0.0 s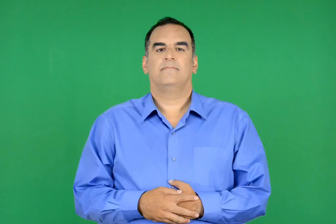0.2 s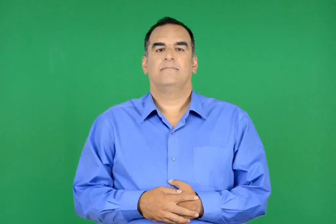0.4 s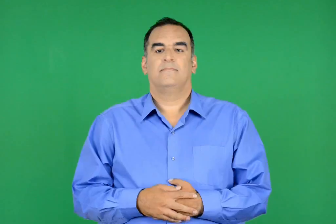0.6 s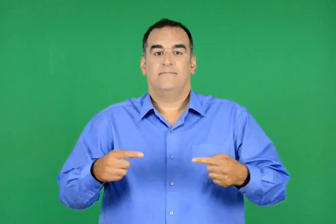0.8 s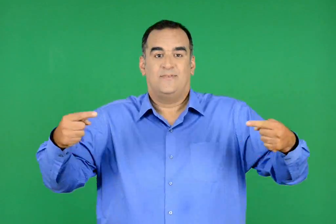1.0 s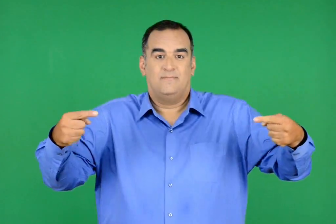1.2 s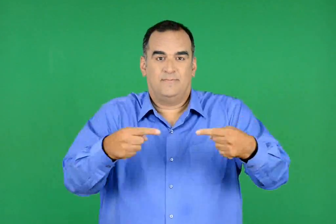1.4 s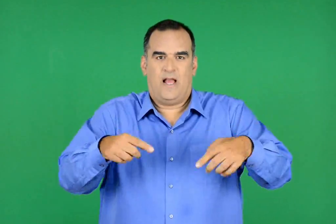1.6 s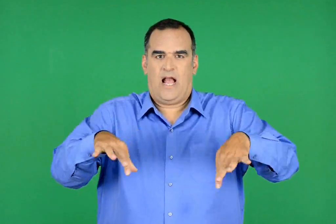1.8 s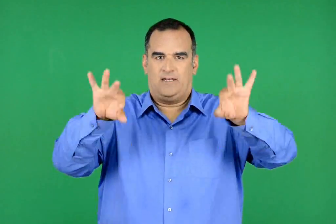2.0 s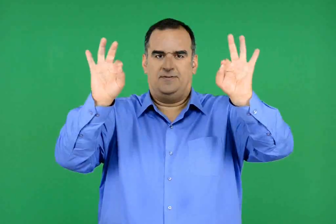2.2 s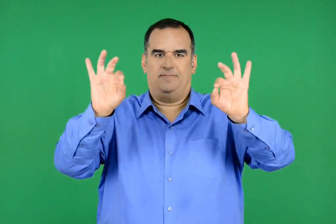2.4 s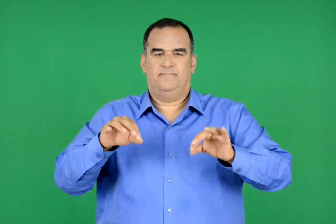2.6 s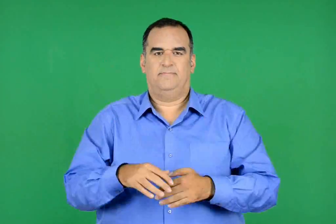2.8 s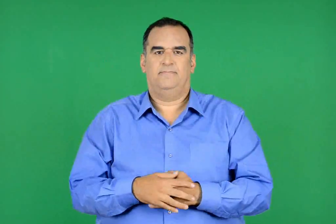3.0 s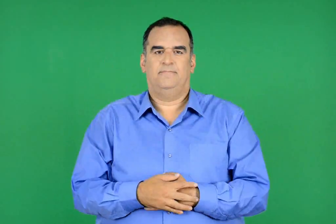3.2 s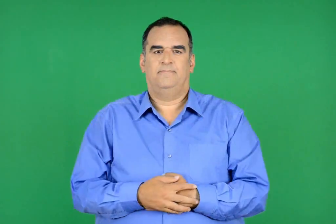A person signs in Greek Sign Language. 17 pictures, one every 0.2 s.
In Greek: αρχίζει το µατς
